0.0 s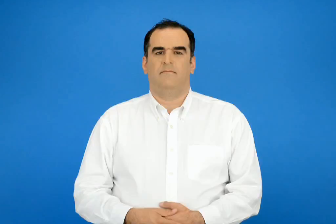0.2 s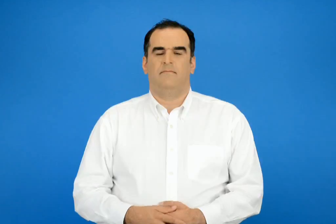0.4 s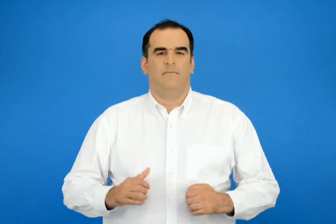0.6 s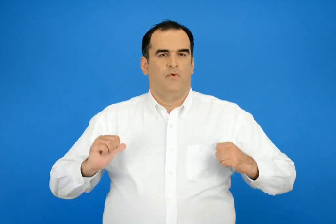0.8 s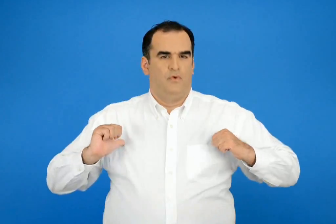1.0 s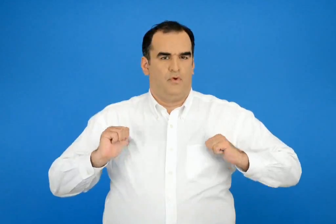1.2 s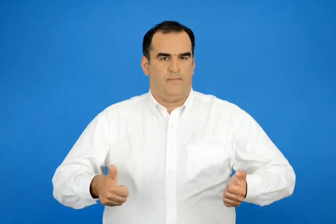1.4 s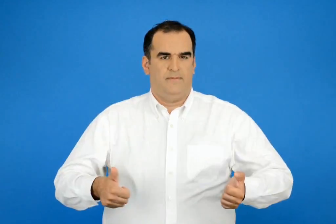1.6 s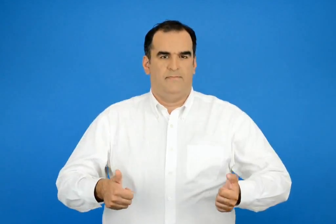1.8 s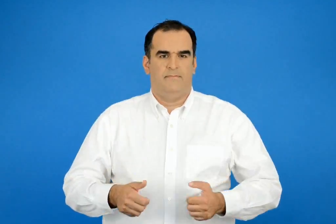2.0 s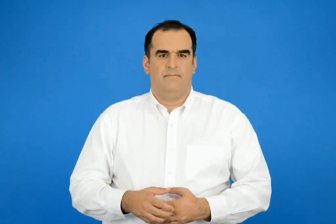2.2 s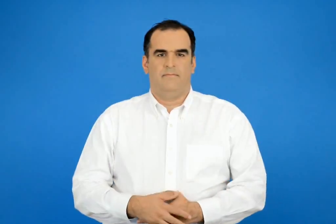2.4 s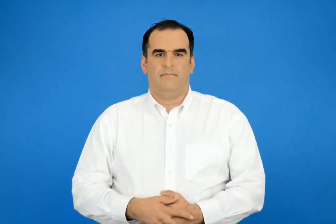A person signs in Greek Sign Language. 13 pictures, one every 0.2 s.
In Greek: τόλμη
